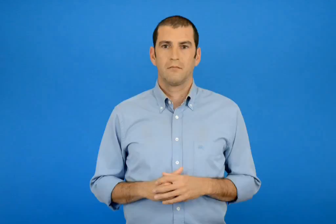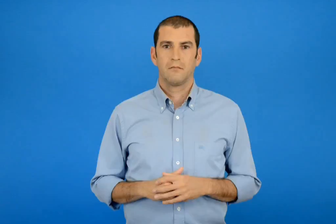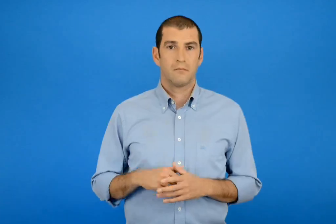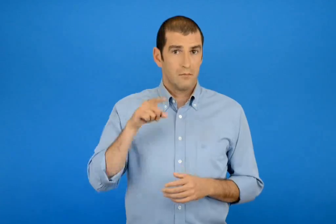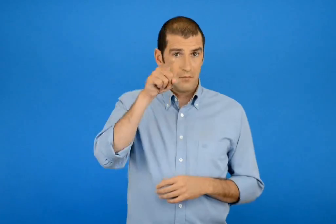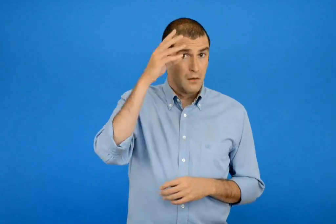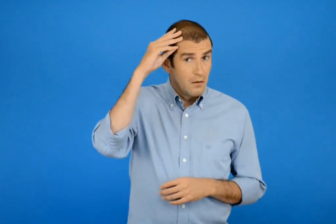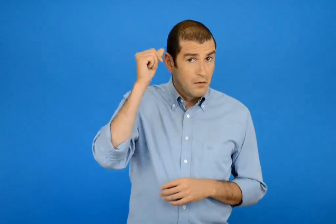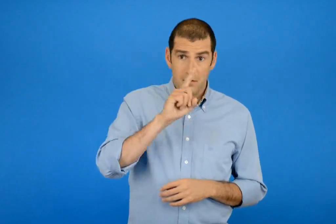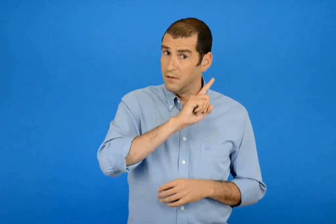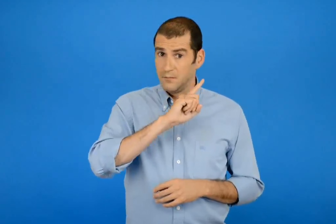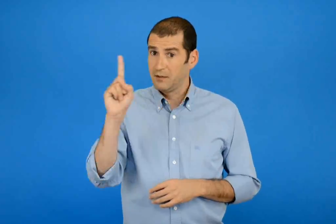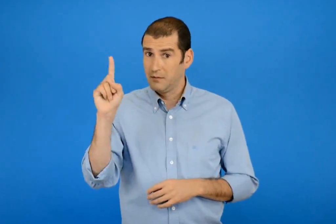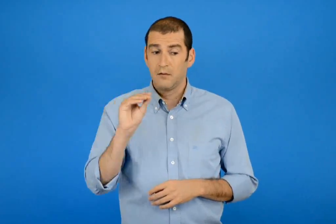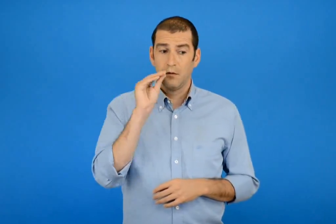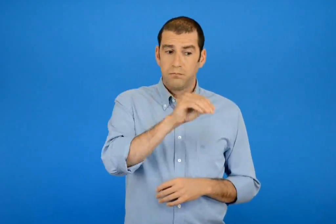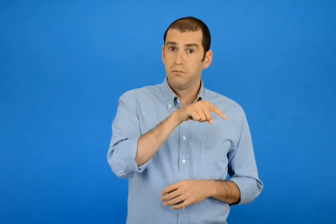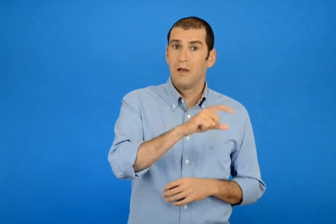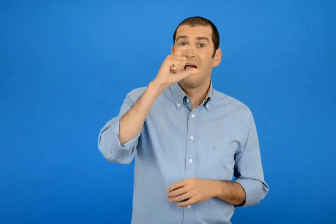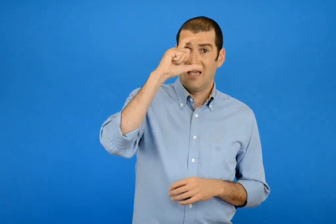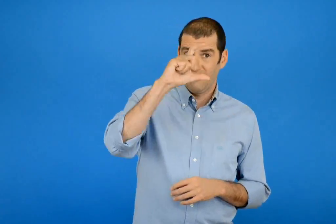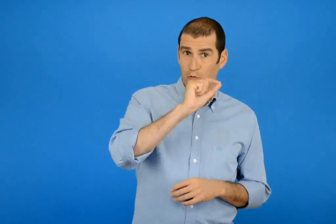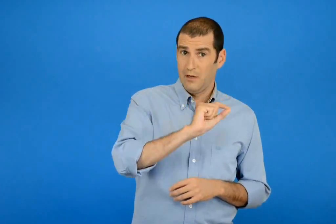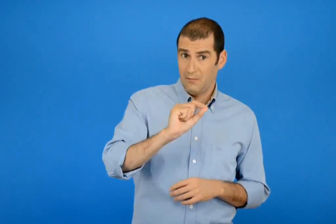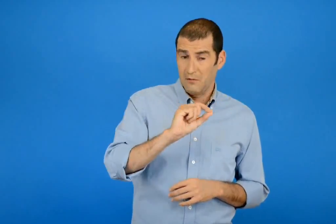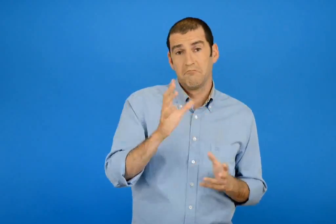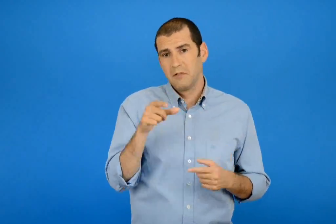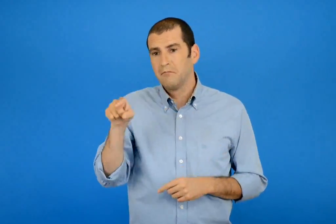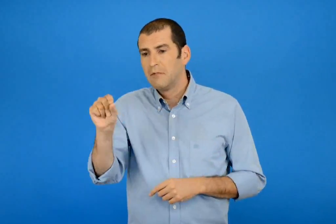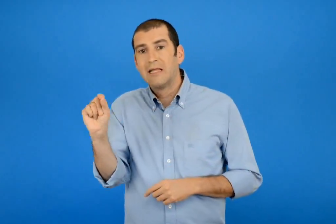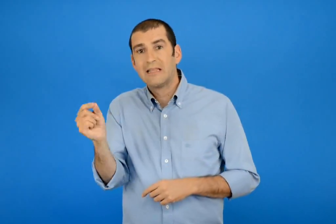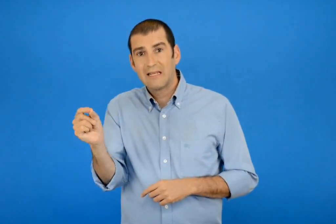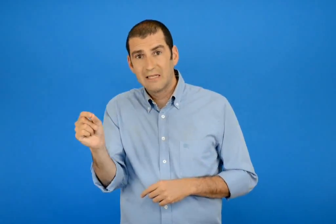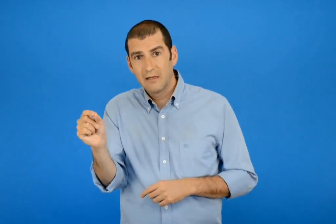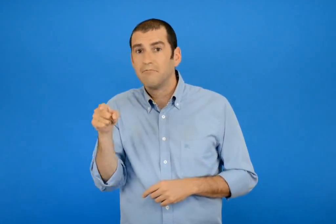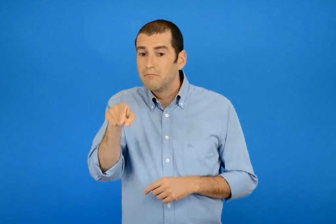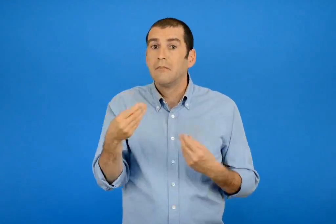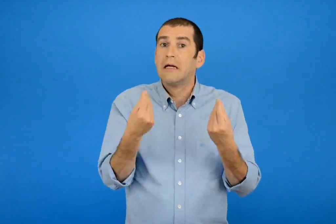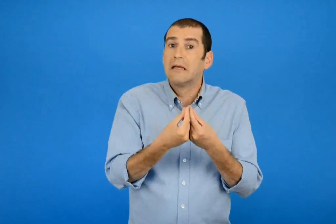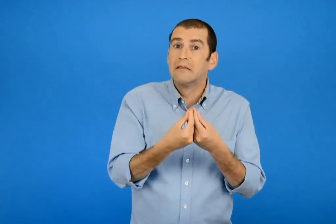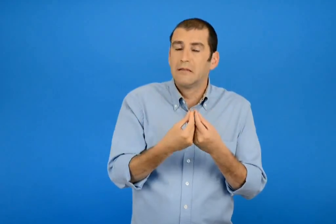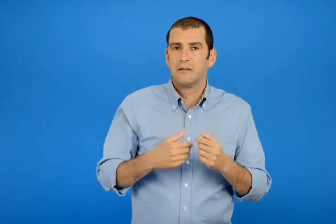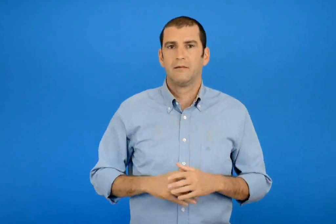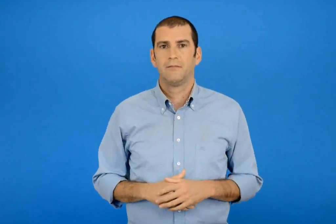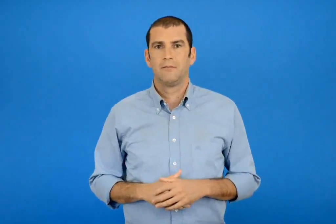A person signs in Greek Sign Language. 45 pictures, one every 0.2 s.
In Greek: μην ξεχνάς να βάζεις κεφάλαιο γράμμα και τελειά οπού πρέπει
